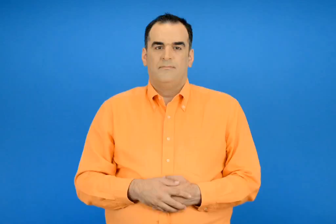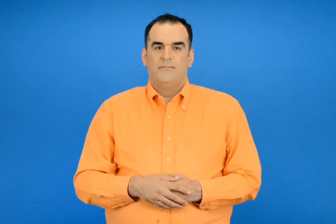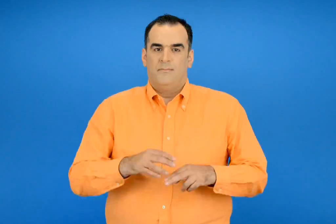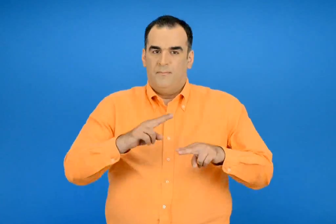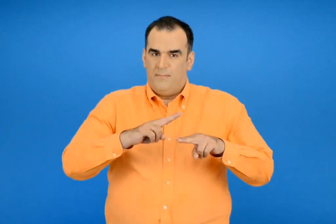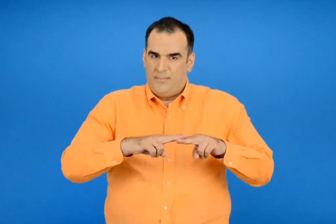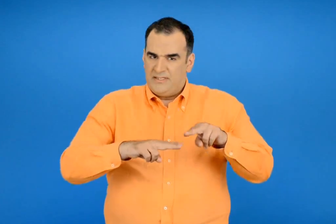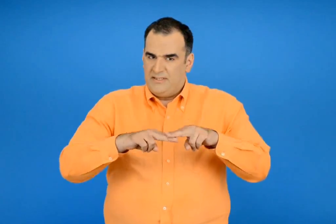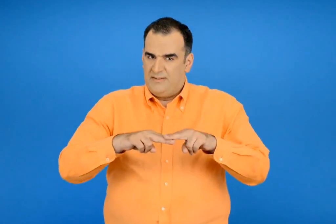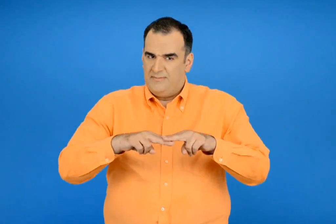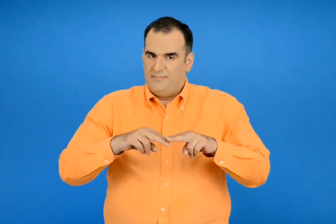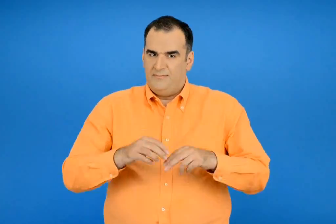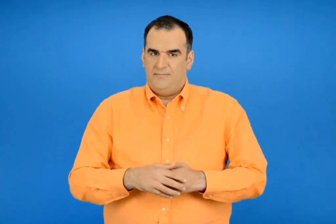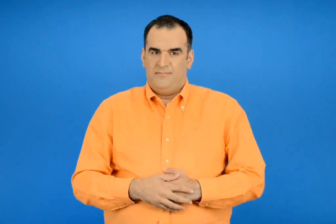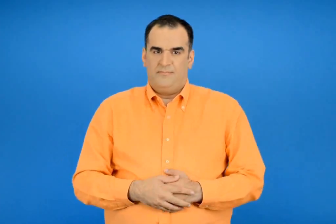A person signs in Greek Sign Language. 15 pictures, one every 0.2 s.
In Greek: παζλ
